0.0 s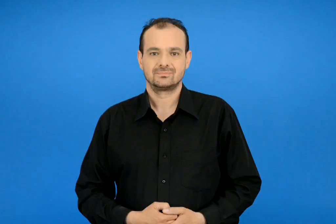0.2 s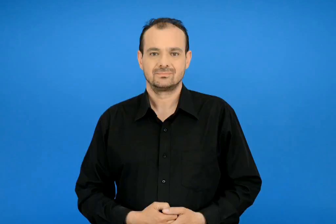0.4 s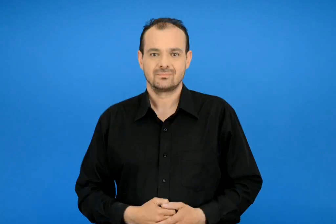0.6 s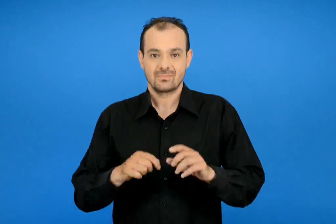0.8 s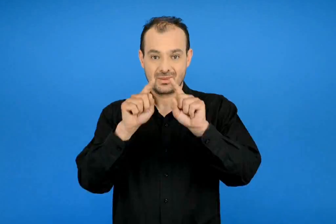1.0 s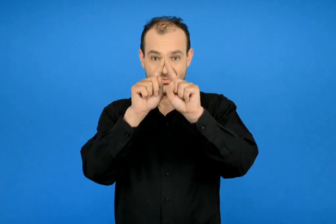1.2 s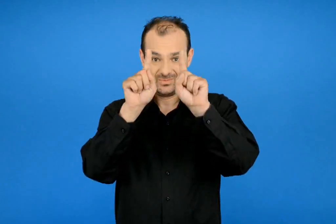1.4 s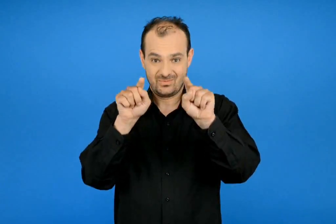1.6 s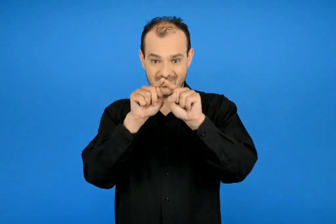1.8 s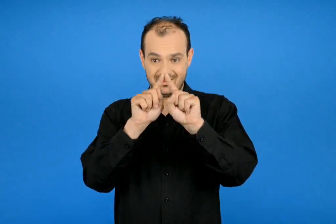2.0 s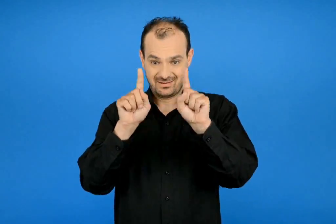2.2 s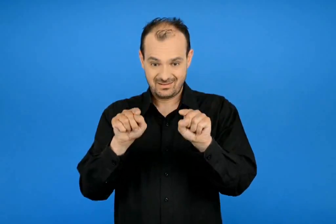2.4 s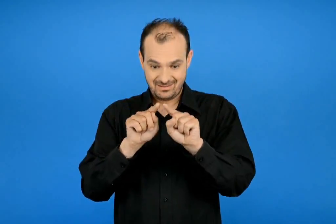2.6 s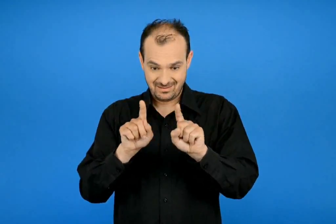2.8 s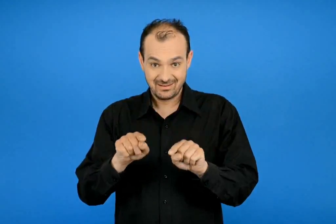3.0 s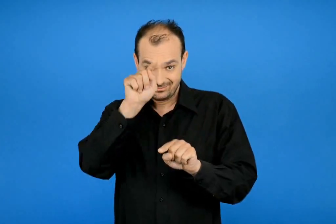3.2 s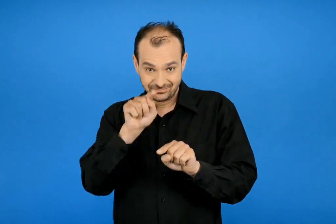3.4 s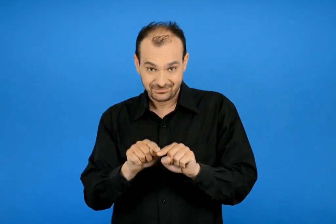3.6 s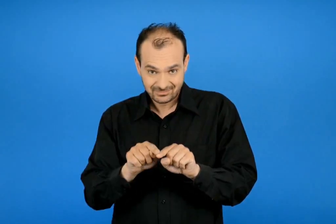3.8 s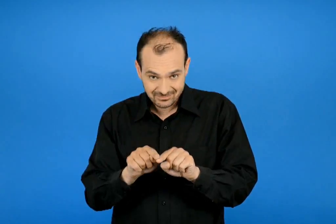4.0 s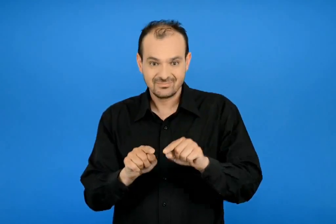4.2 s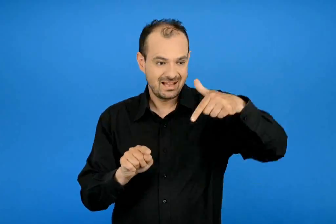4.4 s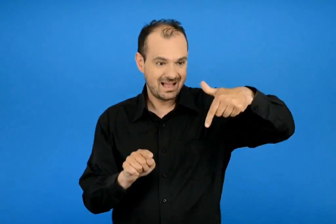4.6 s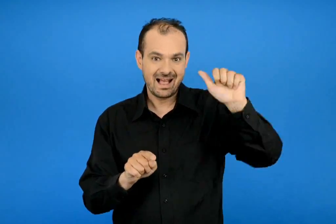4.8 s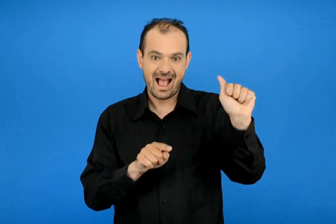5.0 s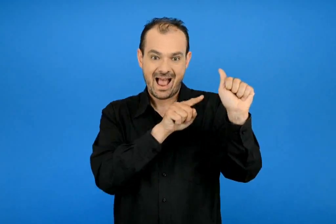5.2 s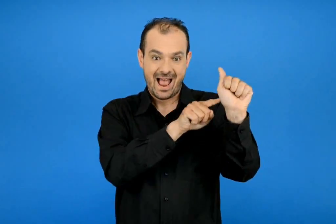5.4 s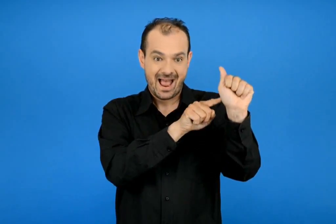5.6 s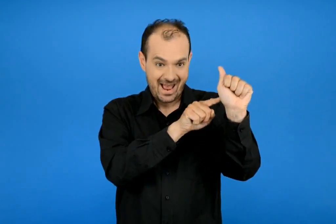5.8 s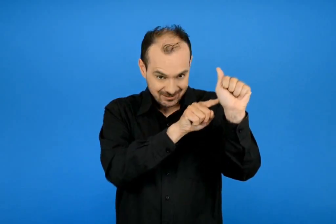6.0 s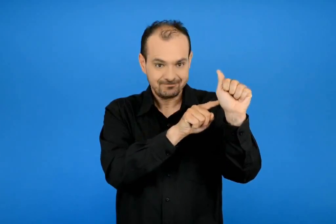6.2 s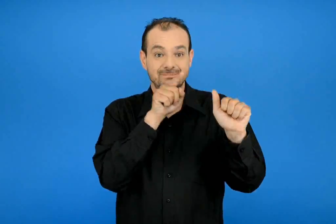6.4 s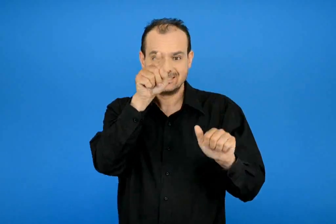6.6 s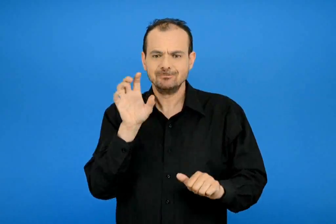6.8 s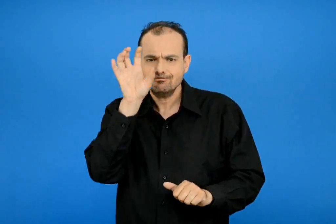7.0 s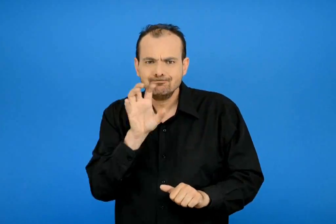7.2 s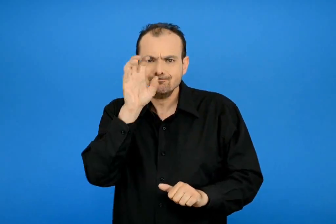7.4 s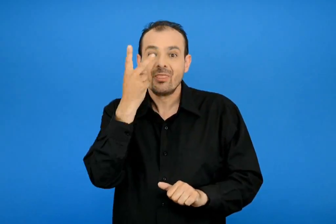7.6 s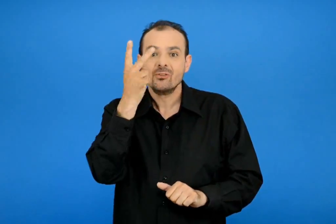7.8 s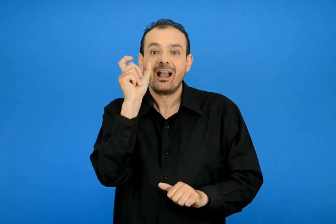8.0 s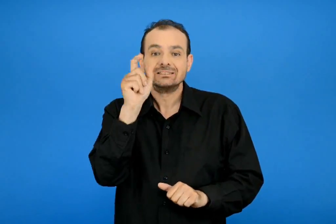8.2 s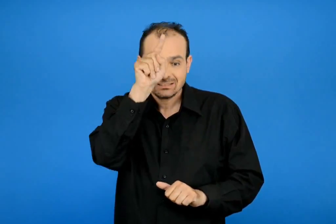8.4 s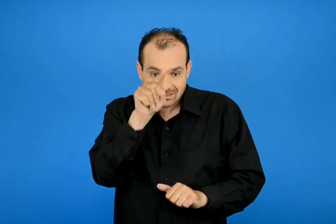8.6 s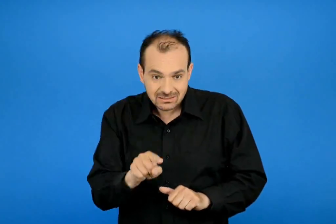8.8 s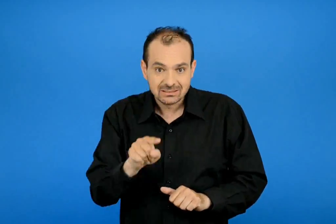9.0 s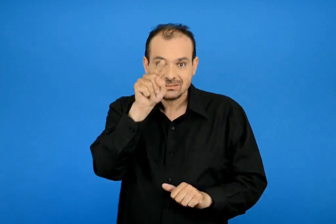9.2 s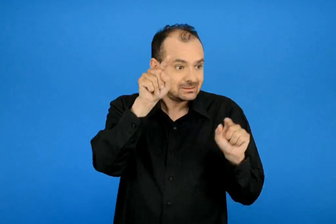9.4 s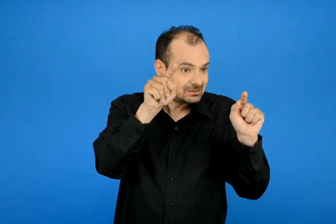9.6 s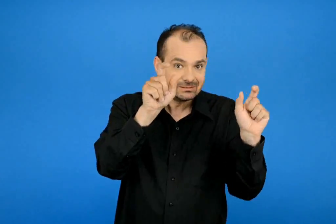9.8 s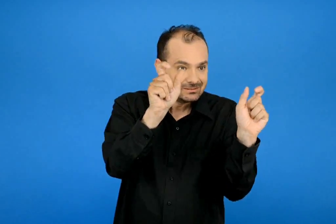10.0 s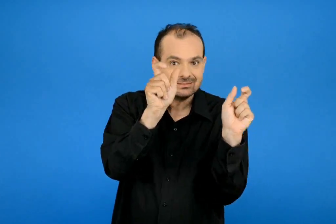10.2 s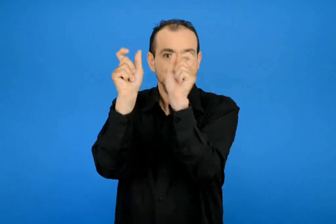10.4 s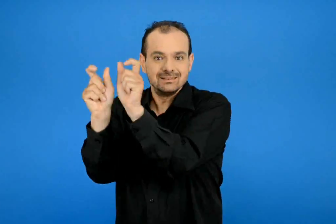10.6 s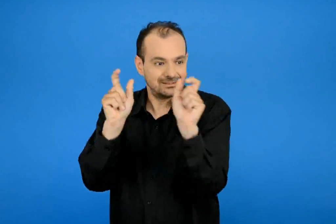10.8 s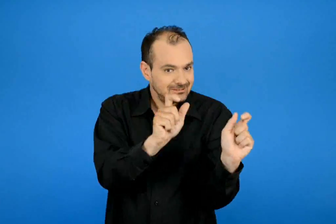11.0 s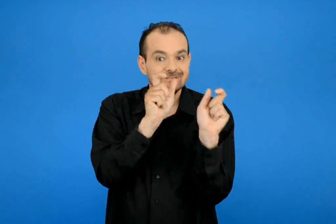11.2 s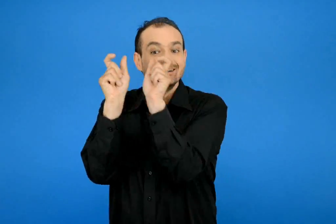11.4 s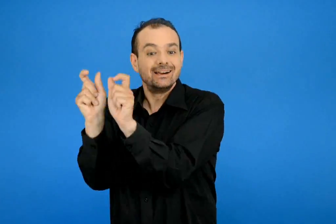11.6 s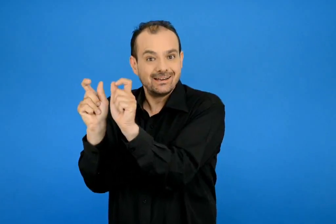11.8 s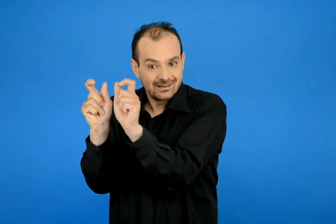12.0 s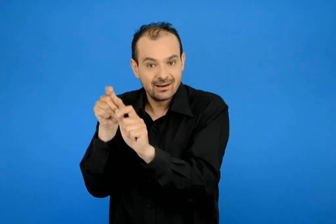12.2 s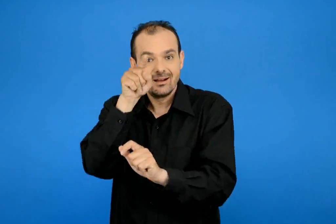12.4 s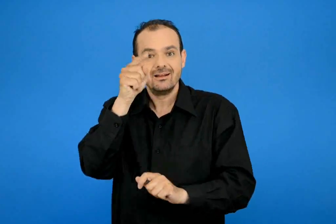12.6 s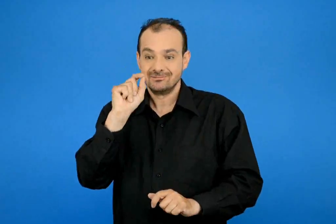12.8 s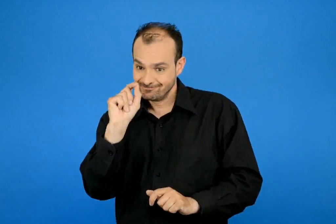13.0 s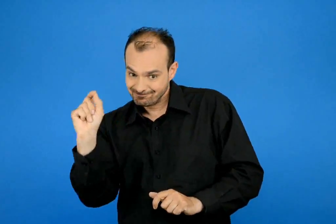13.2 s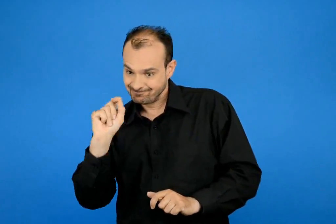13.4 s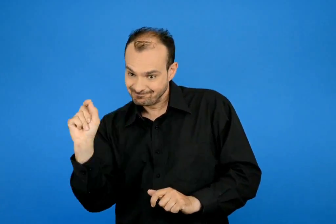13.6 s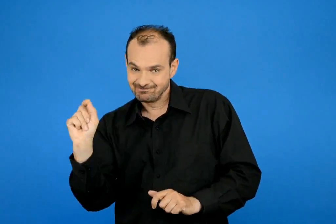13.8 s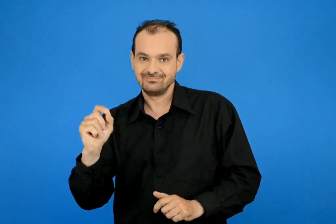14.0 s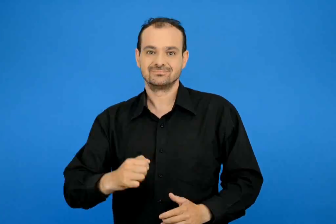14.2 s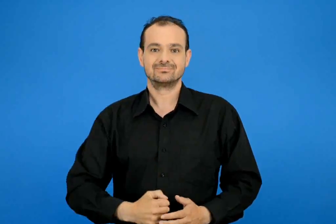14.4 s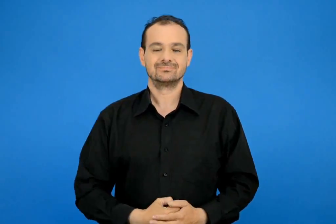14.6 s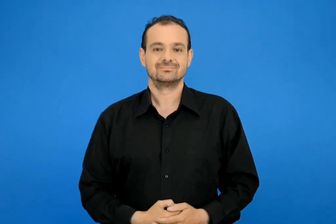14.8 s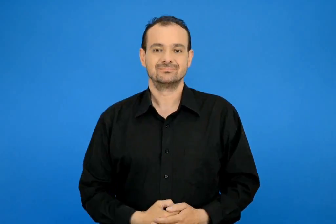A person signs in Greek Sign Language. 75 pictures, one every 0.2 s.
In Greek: το γα ταιριάζει με δυο από τα αλλά κουτάκια να βρεις τις δυο άλλες λέξεις που κρύβονται και να τις γράψεις
